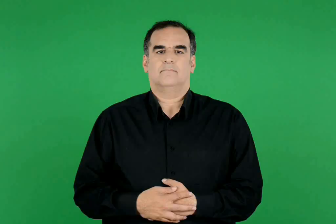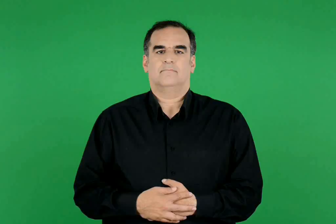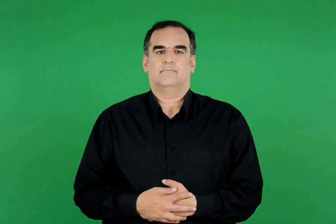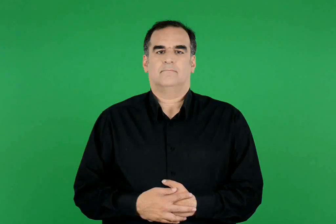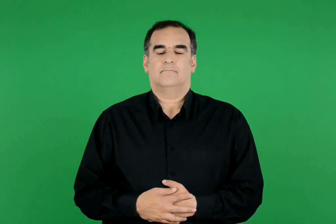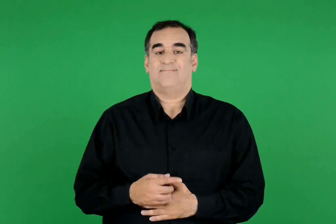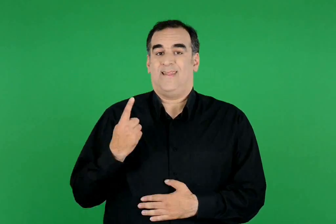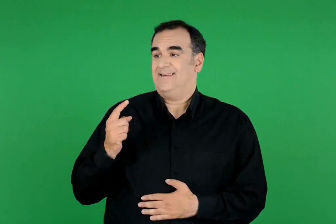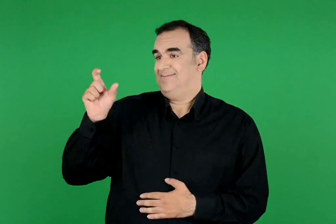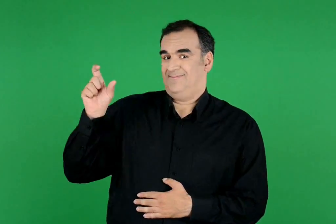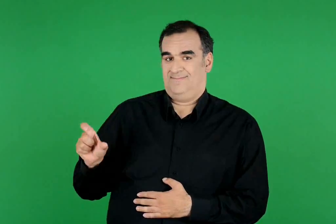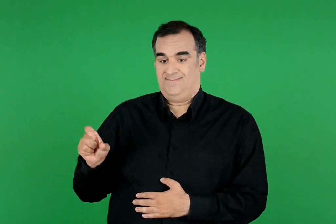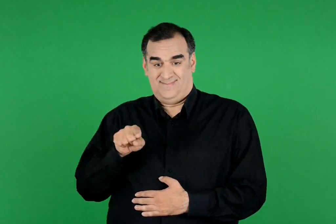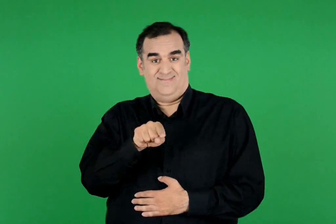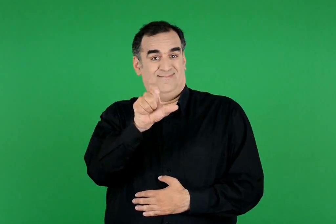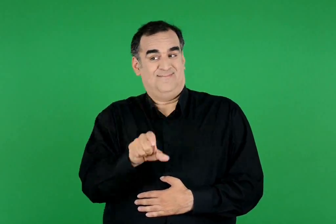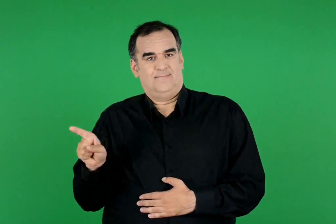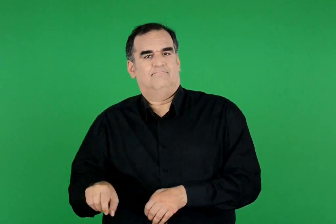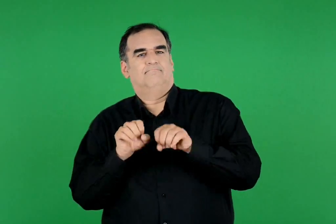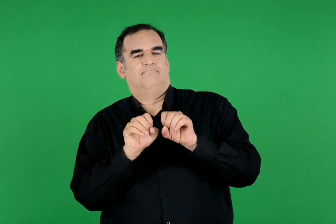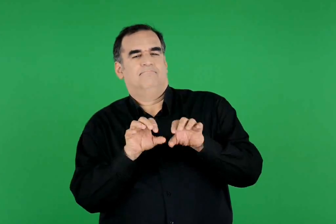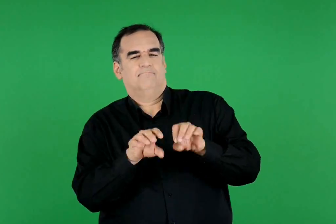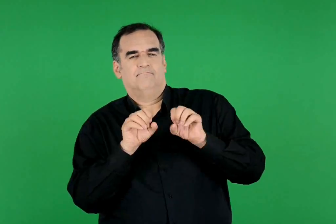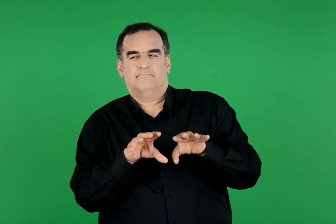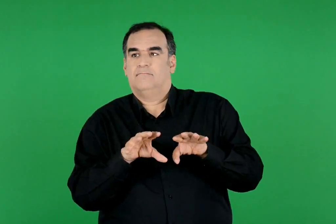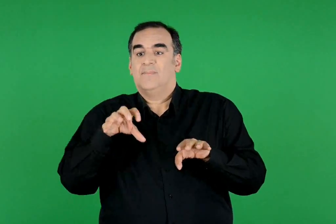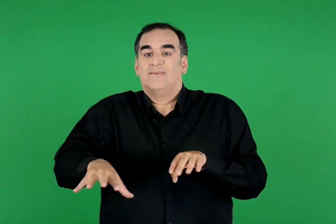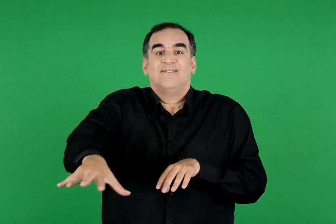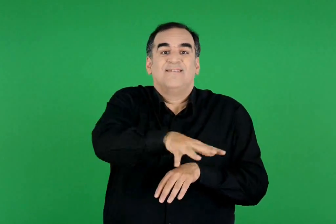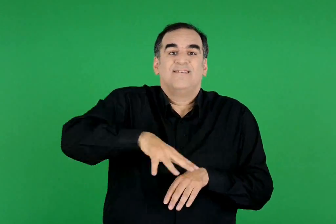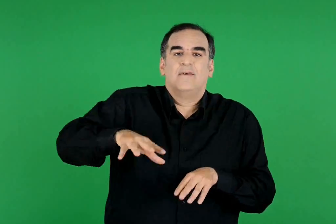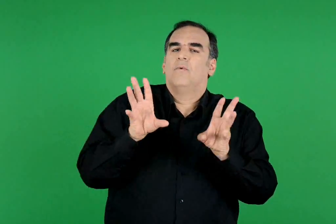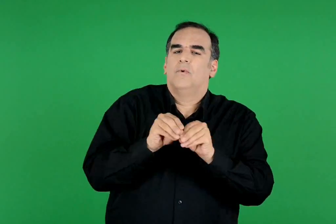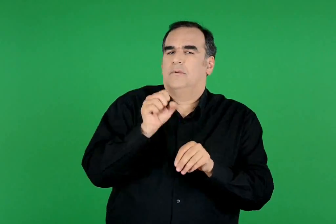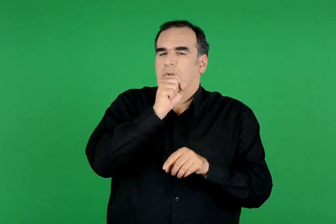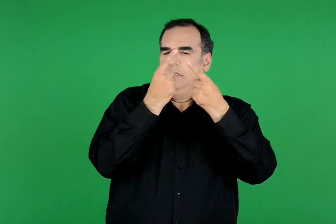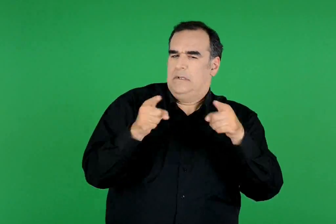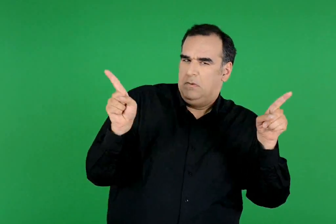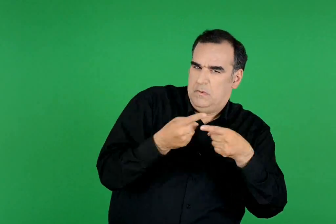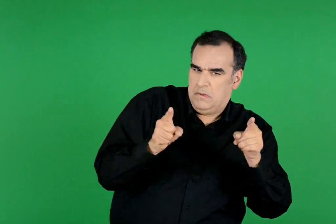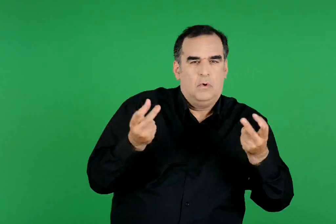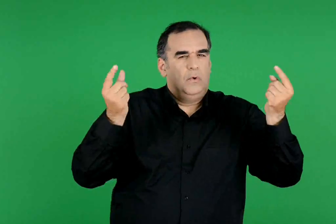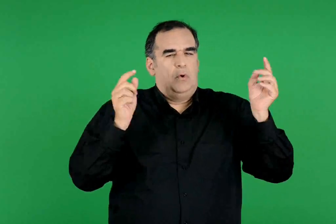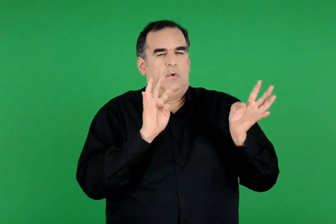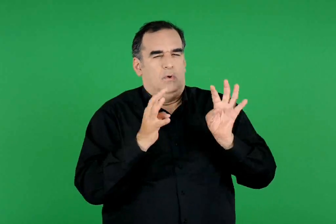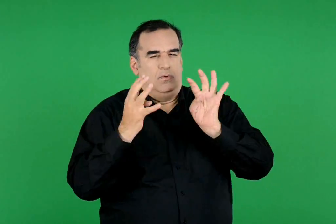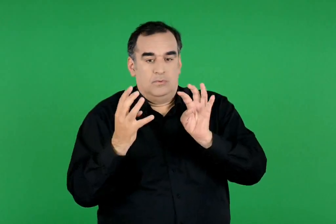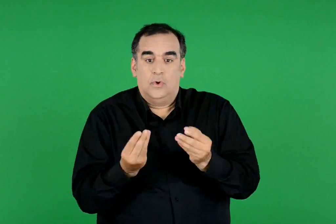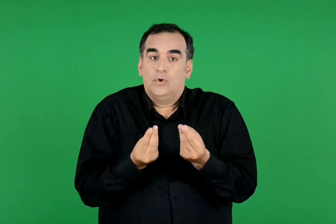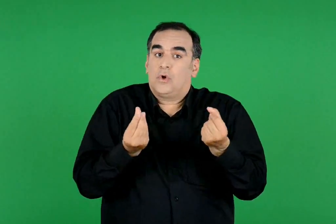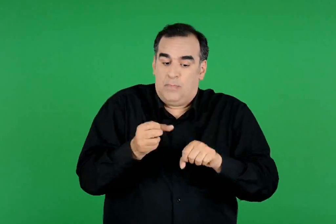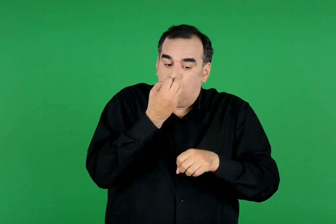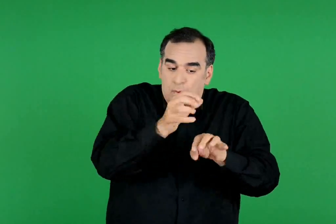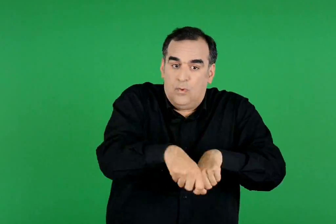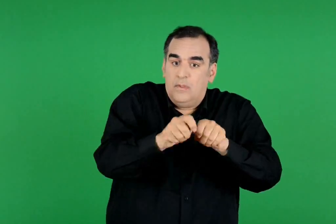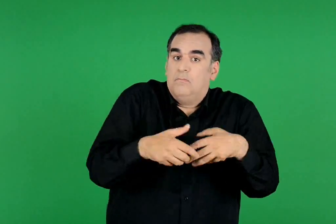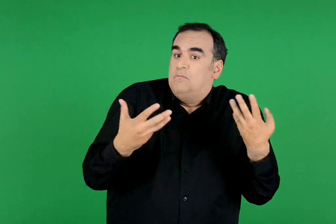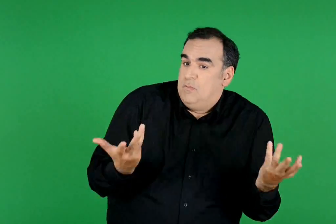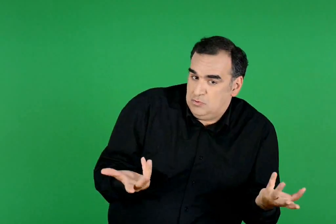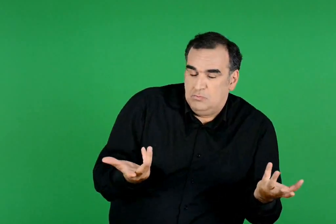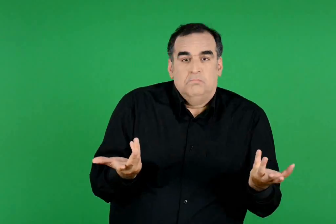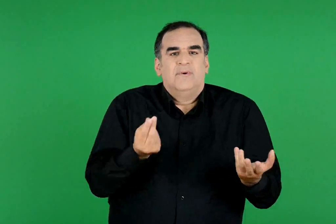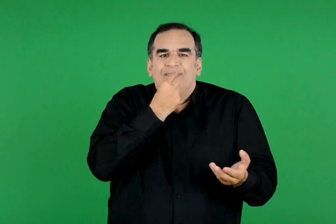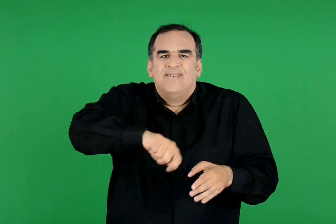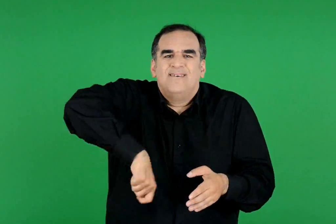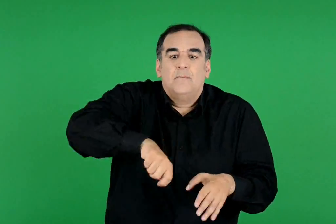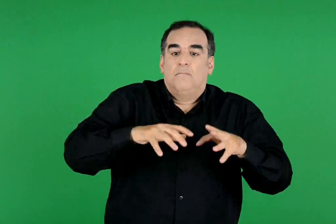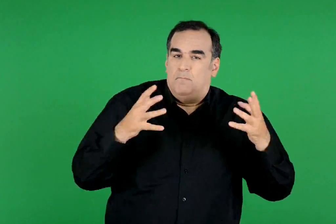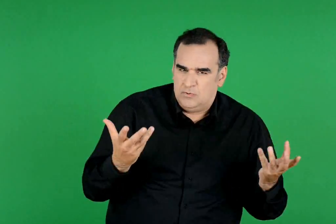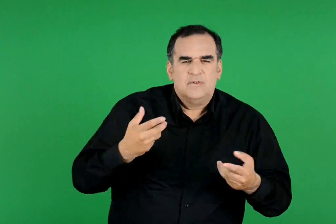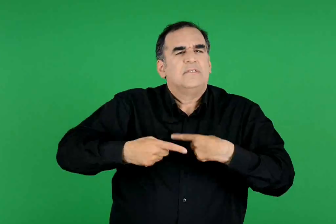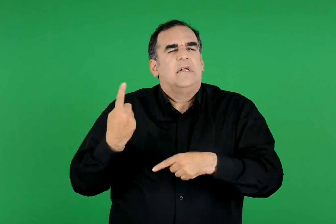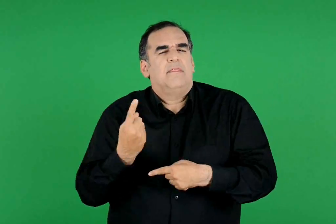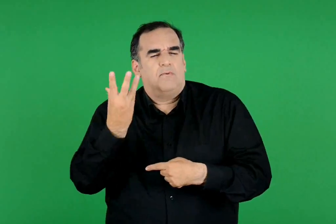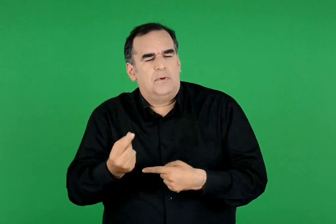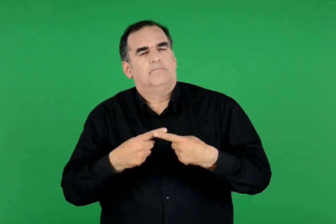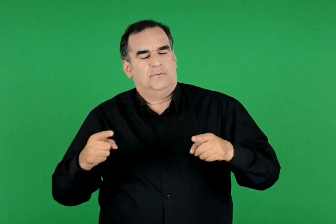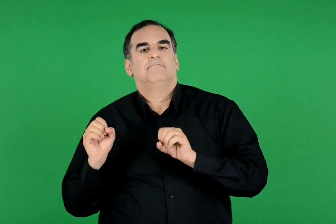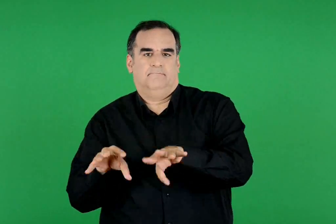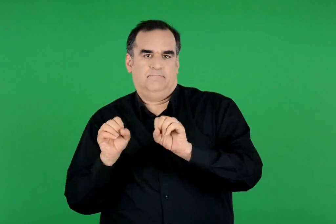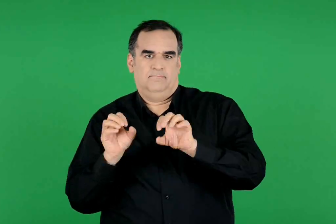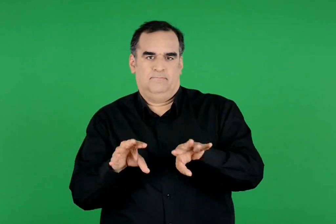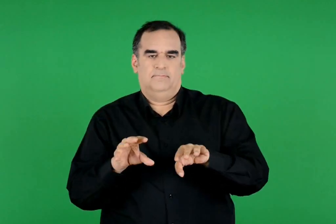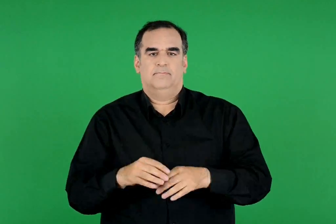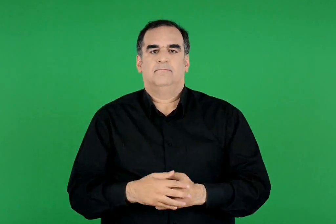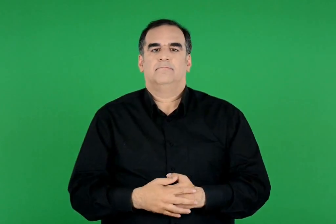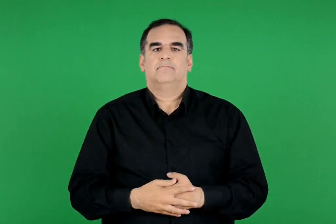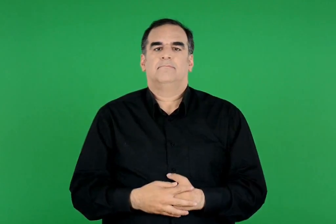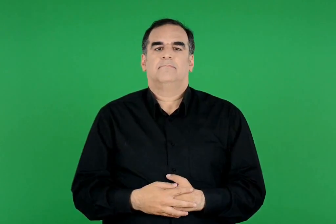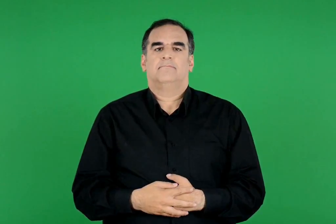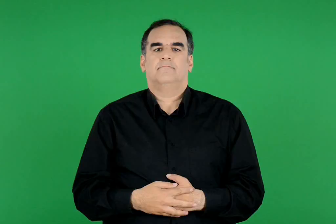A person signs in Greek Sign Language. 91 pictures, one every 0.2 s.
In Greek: ο ένας μάθαινε στον άλλον τα τραγούδια του τόπου του , τους χορούς , τον τρόπο που καλλιεργούσαν τα φυτά τους , πού και πώς μαγείρευαν και άλλες συνήθειες τους
